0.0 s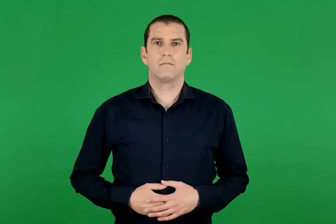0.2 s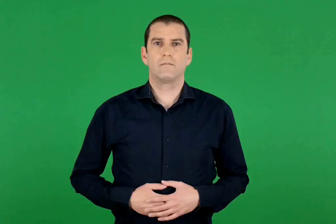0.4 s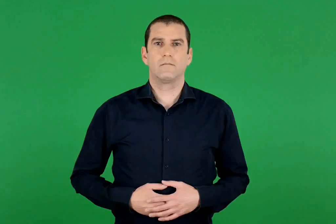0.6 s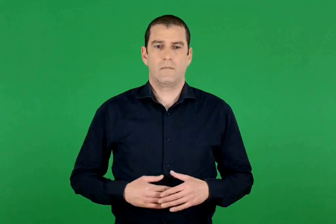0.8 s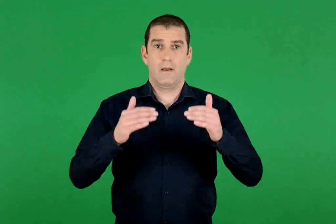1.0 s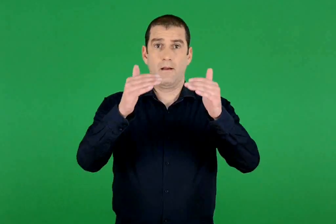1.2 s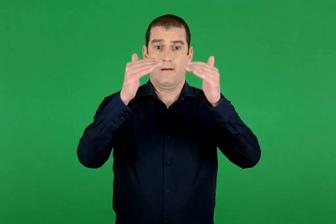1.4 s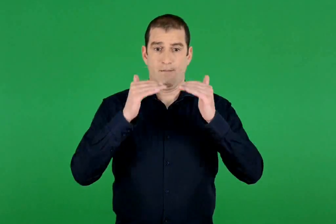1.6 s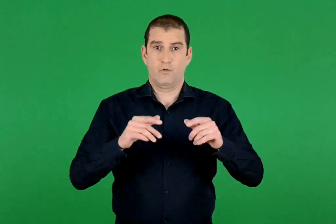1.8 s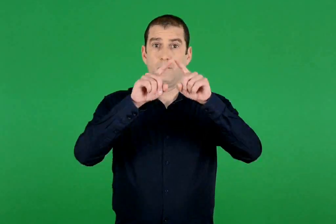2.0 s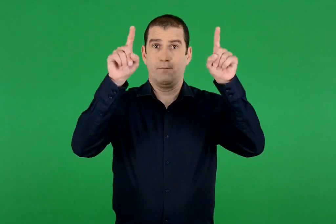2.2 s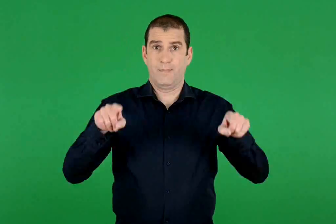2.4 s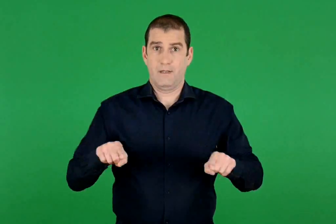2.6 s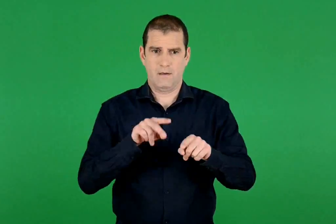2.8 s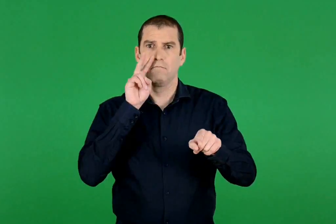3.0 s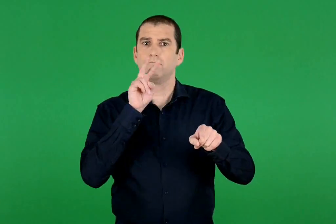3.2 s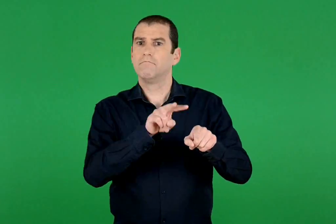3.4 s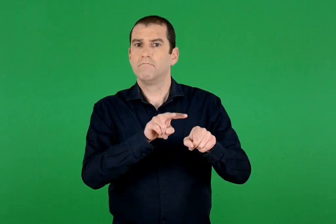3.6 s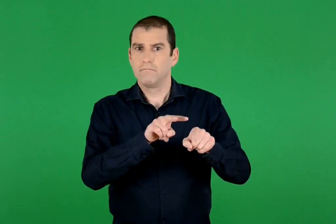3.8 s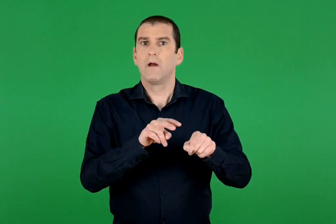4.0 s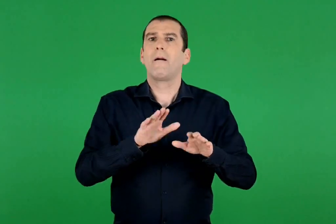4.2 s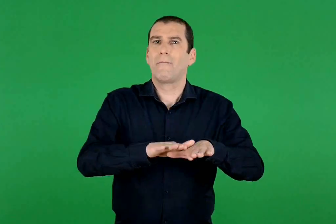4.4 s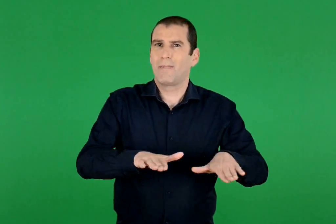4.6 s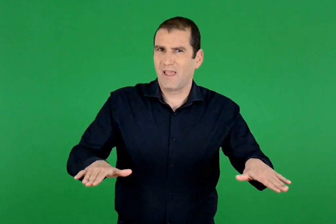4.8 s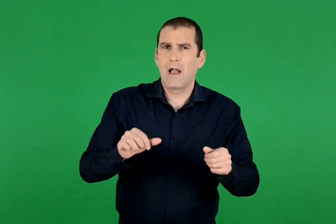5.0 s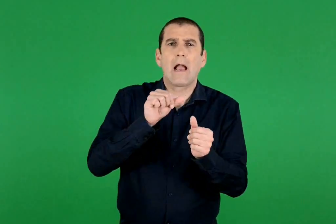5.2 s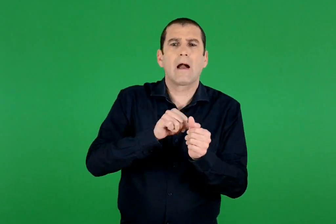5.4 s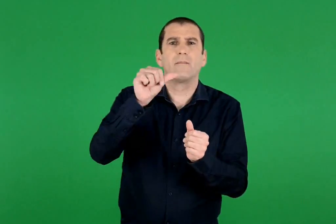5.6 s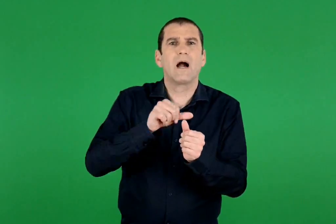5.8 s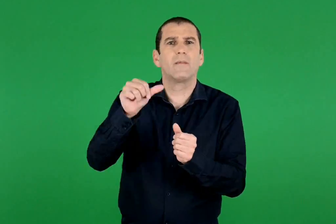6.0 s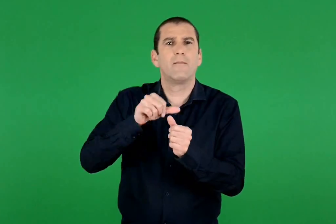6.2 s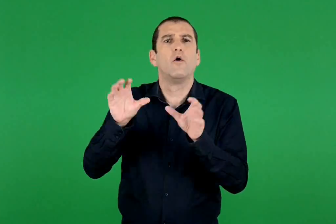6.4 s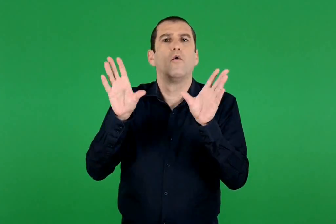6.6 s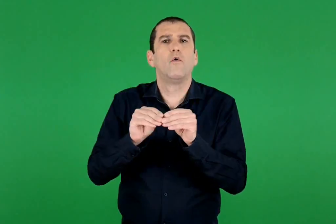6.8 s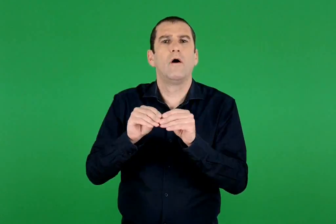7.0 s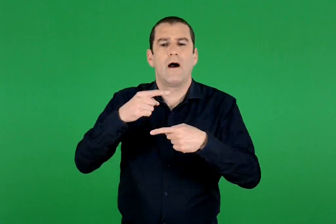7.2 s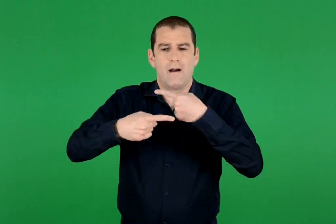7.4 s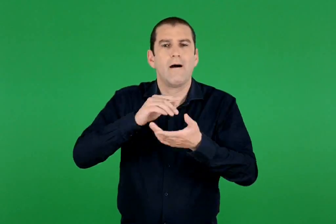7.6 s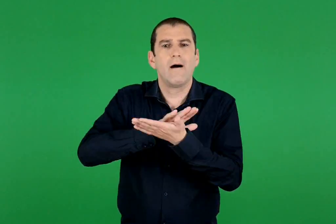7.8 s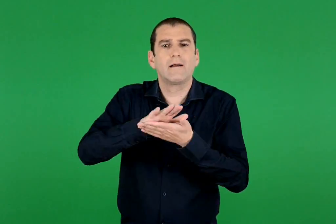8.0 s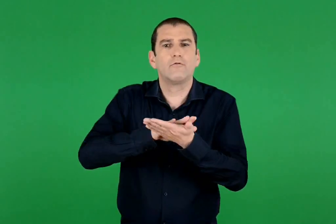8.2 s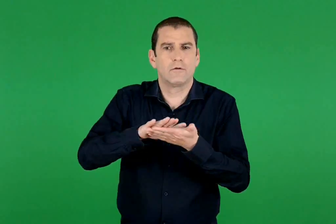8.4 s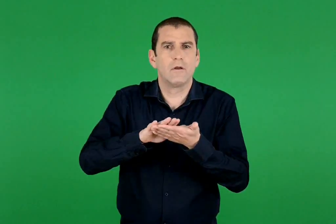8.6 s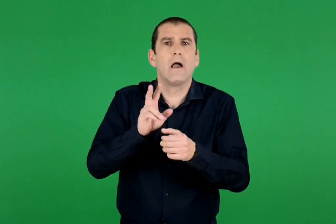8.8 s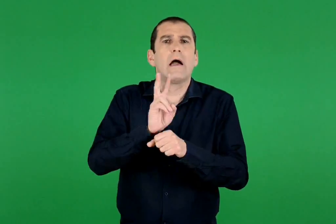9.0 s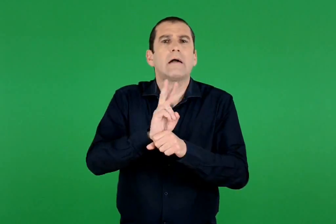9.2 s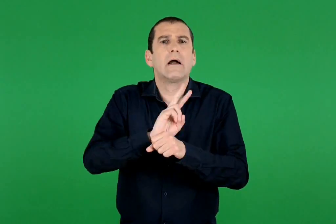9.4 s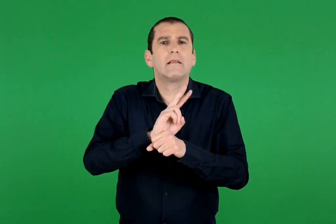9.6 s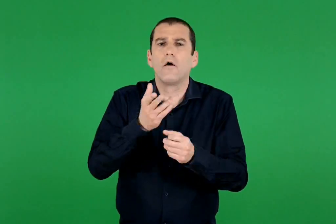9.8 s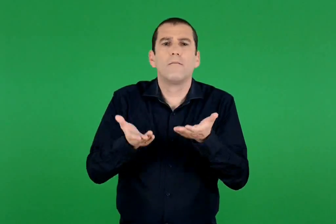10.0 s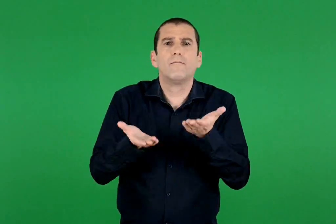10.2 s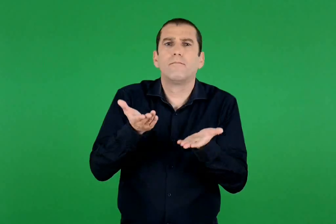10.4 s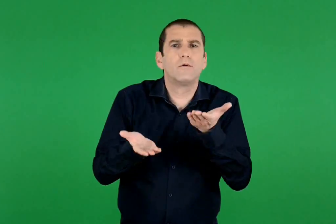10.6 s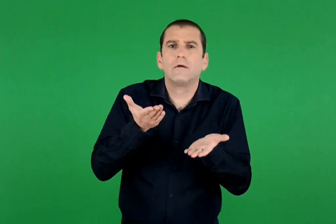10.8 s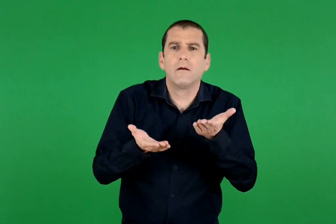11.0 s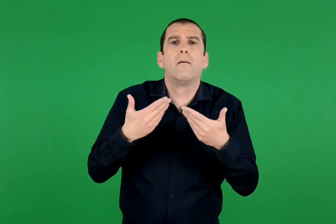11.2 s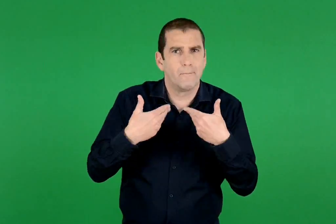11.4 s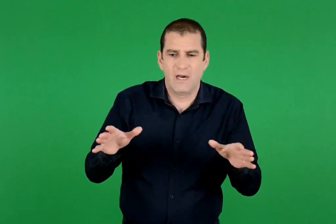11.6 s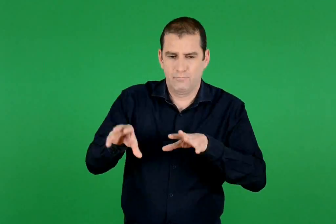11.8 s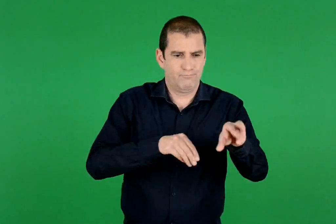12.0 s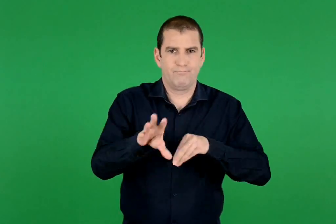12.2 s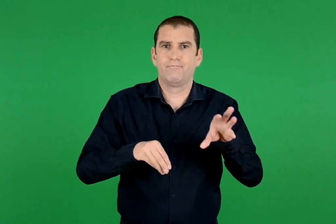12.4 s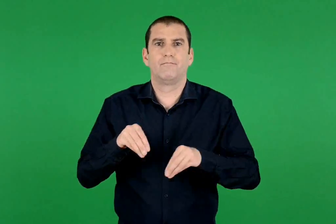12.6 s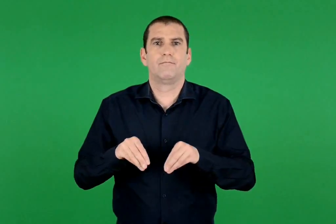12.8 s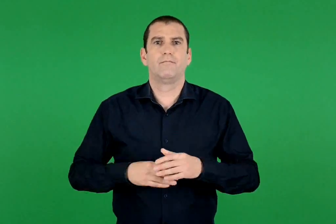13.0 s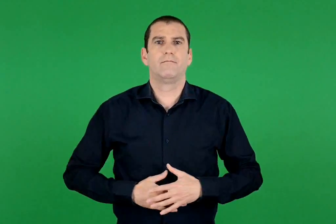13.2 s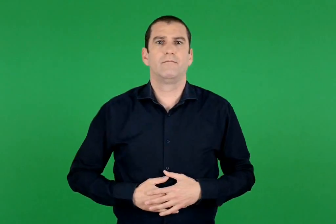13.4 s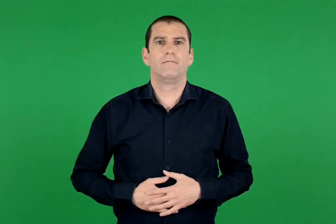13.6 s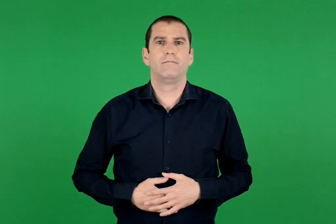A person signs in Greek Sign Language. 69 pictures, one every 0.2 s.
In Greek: στον παρακάτω πίνακα φαίνεται πόσα κιλά χαρτιού μάζεψαν τα παιδιά κάθε μήνα για ανακύκλωση
